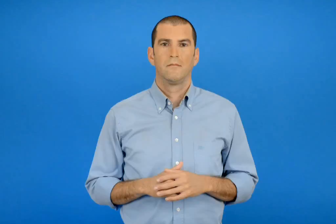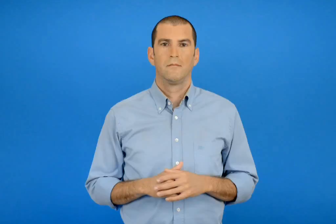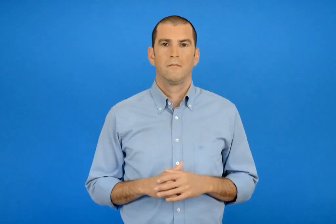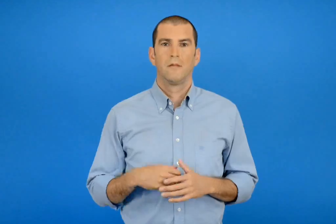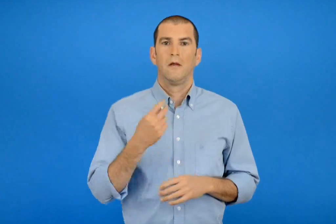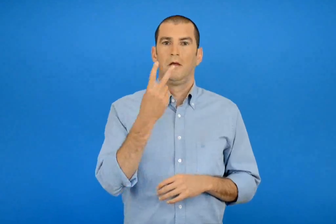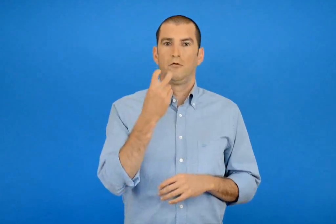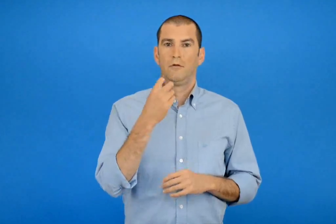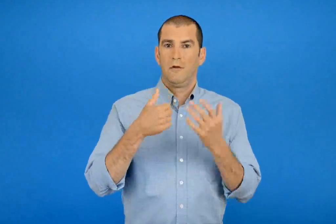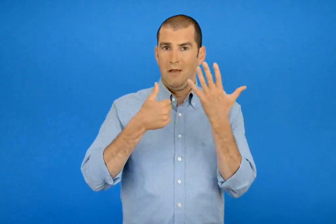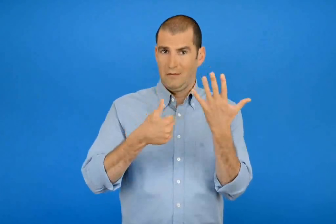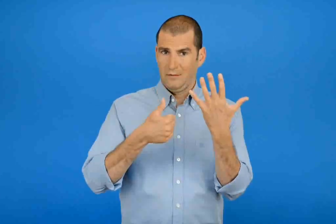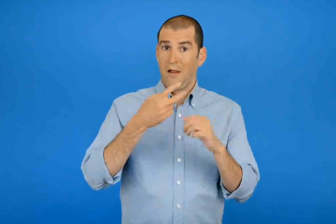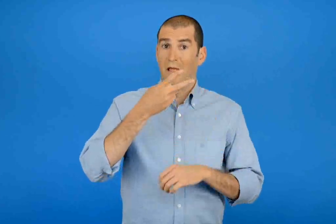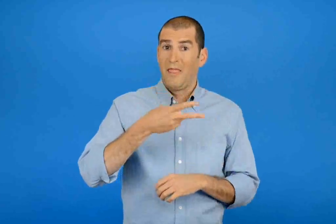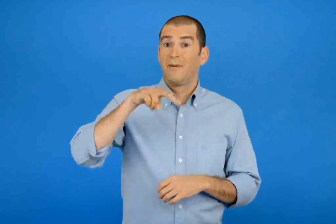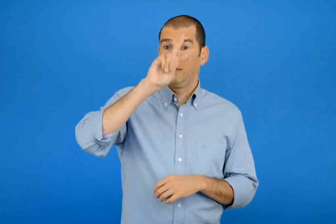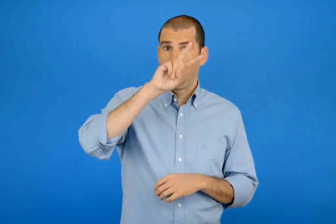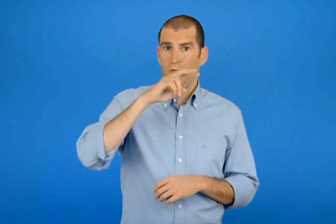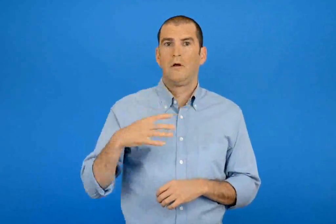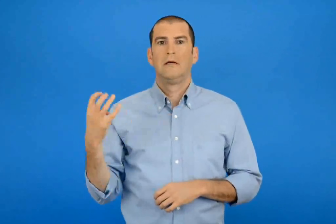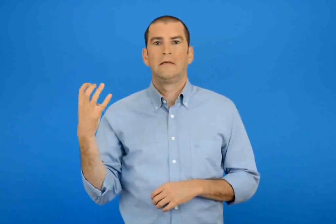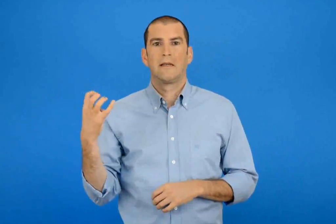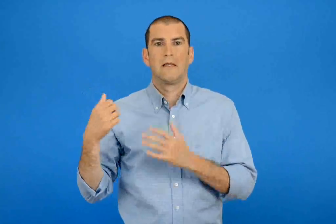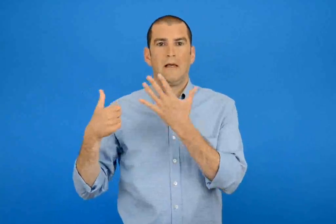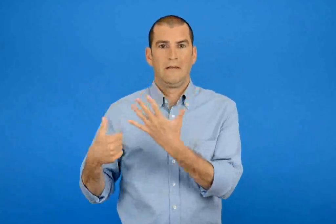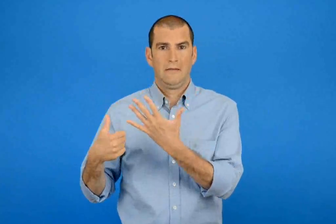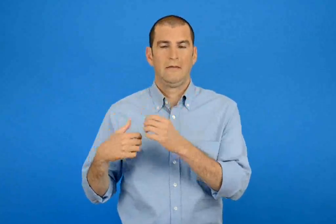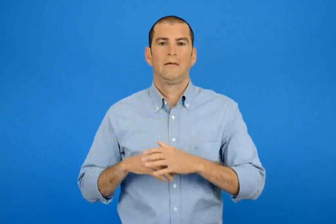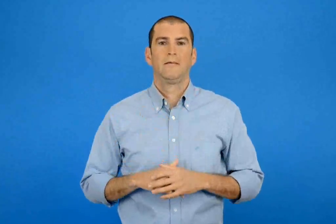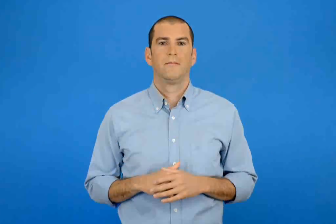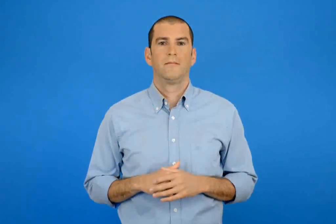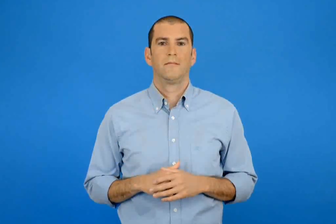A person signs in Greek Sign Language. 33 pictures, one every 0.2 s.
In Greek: το διπλάσιο του 26 είναι το 46
